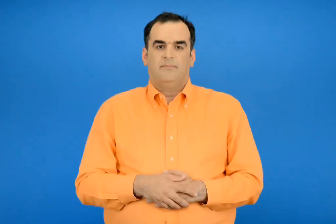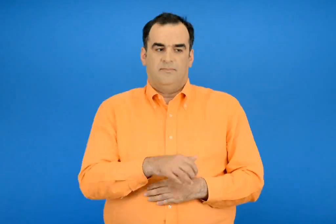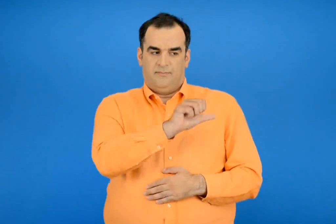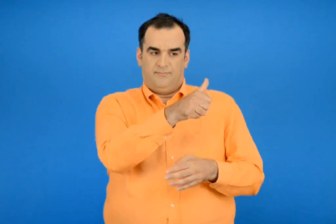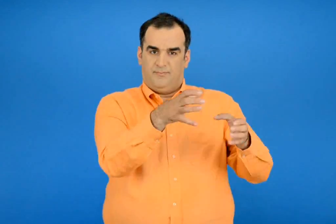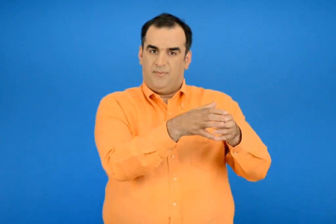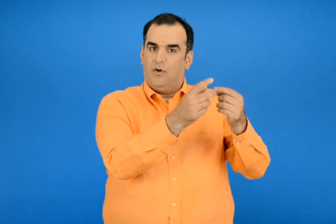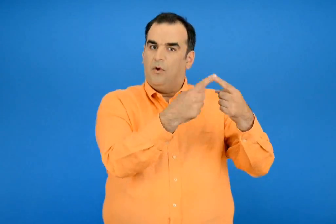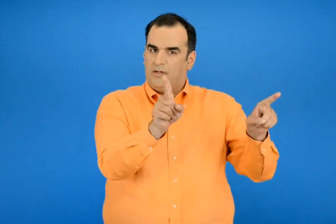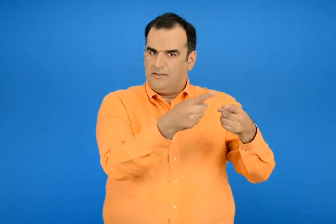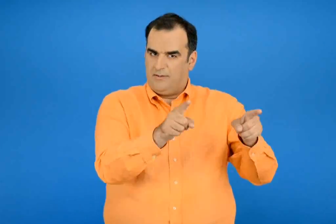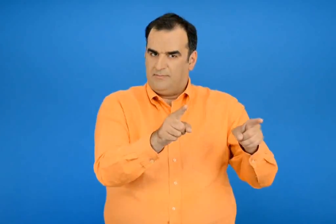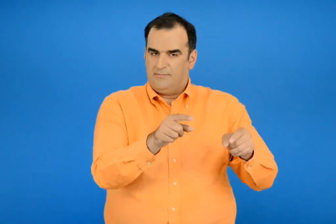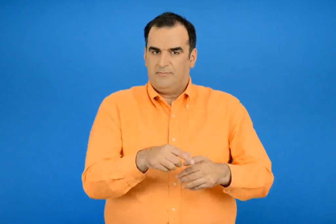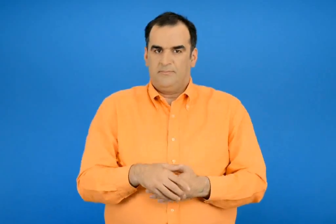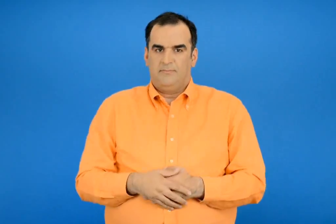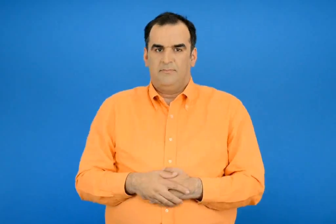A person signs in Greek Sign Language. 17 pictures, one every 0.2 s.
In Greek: 1η ορχήστρα
